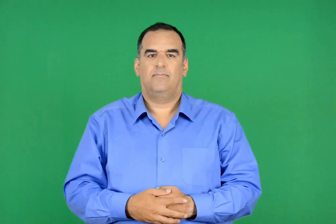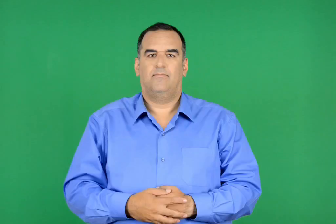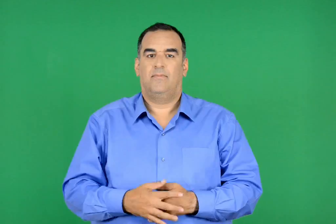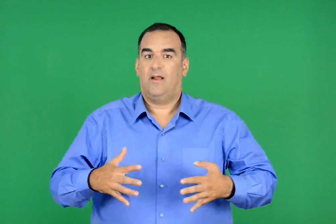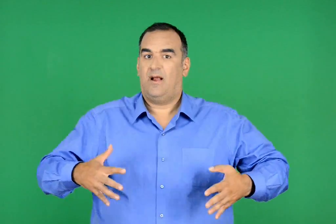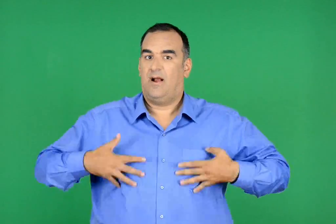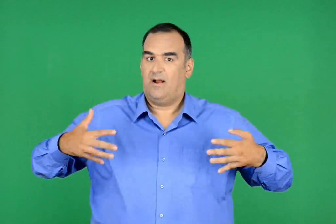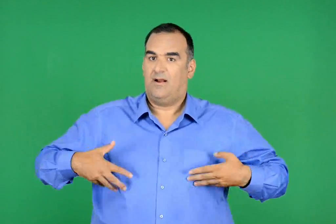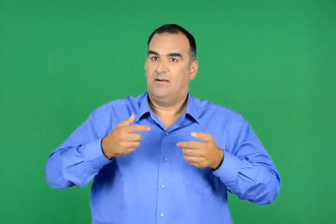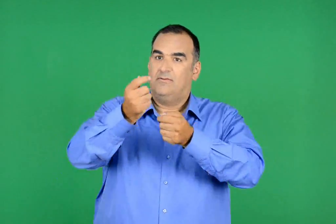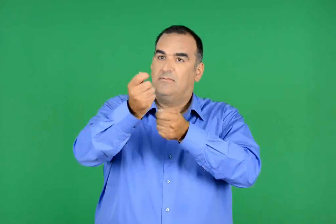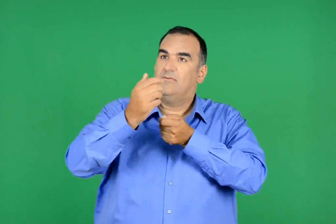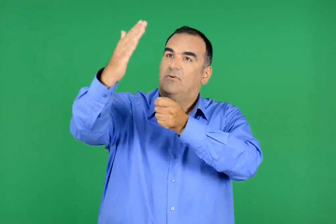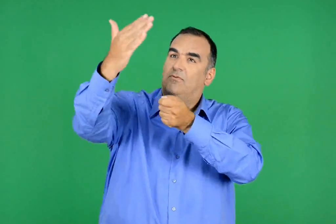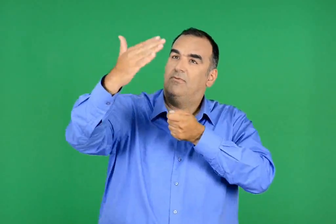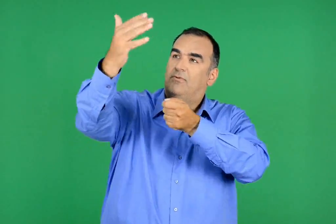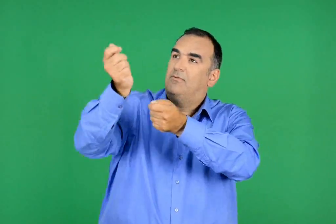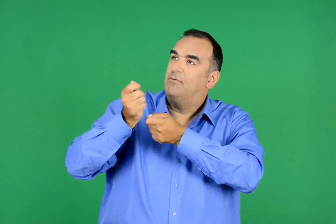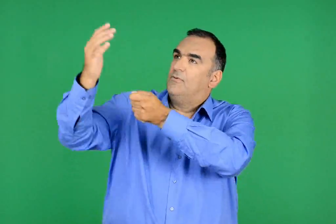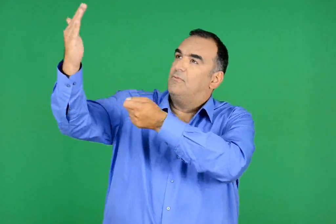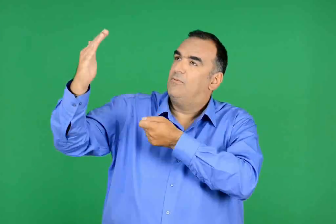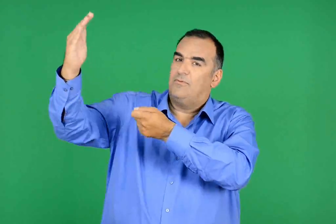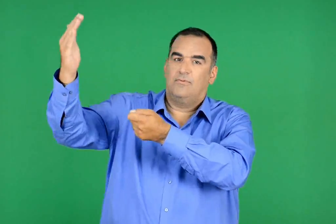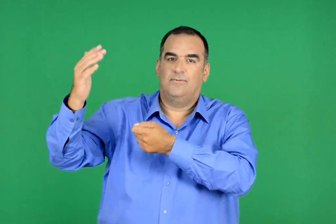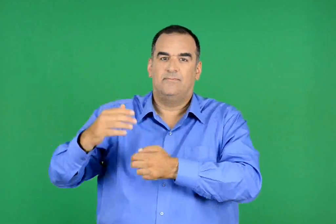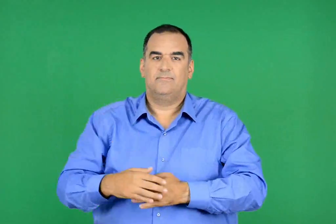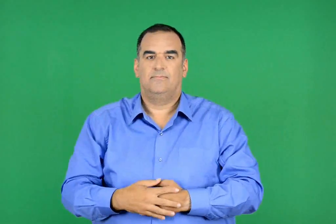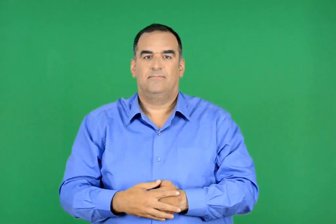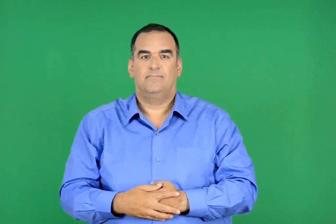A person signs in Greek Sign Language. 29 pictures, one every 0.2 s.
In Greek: χαρούμενοι χαρταετοί
